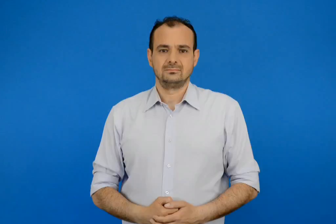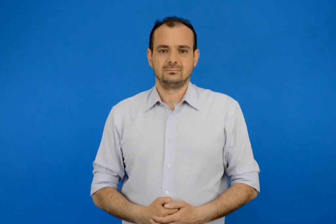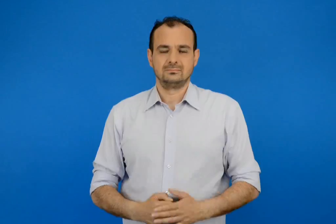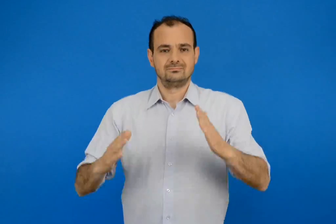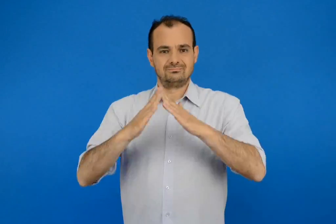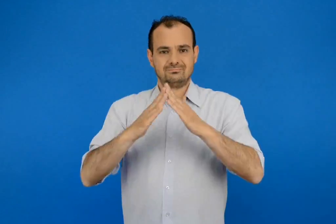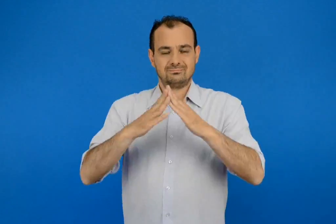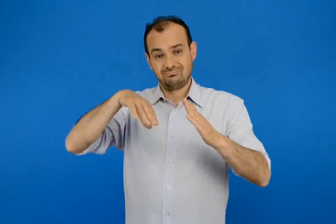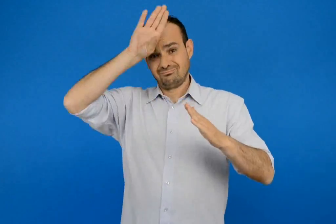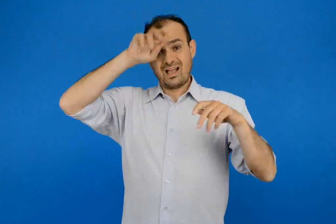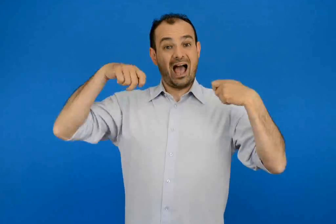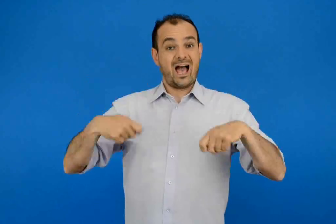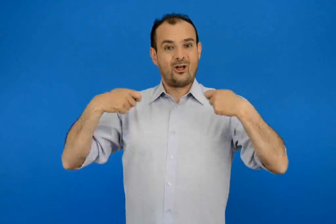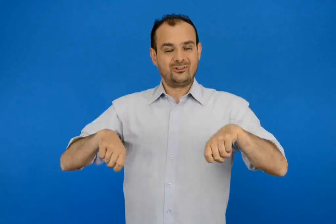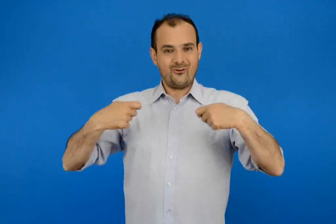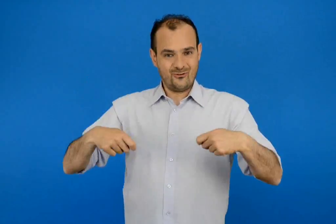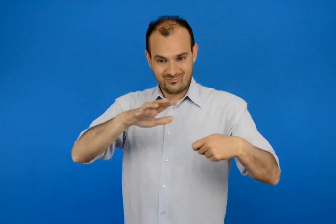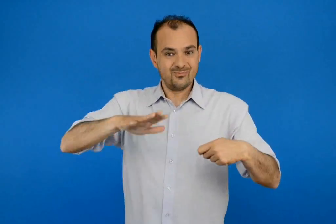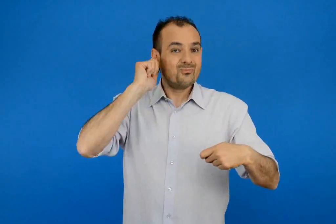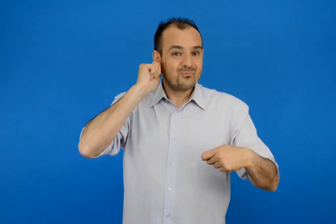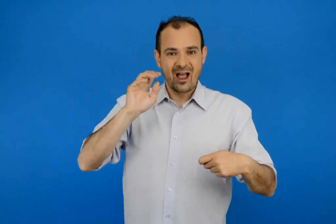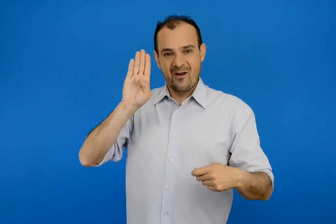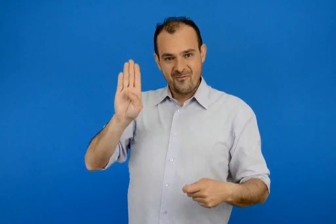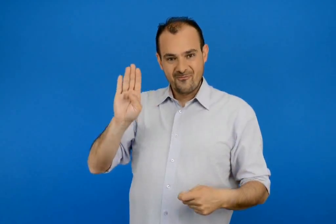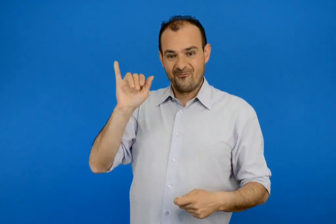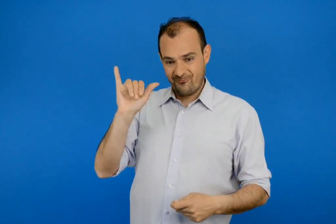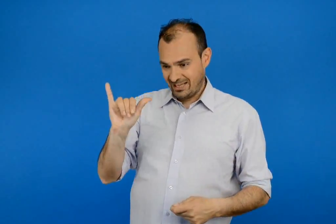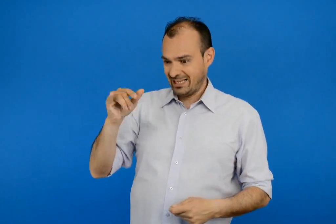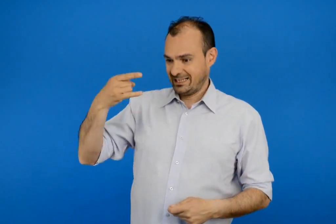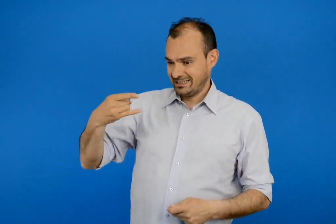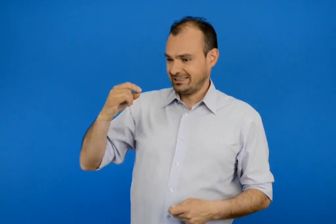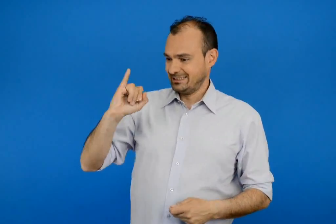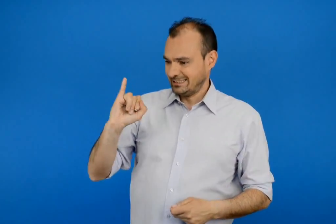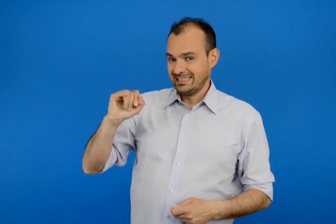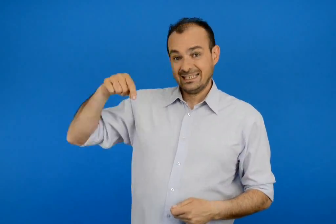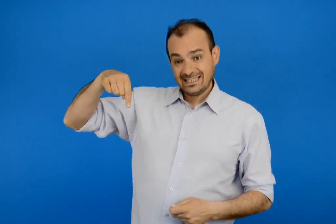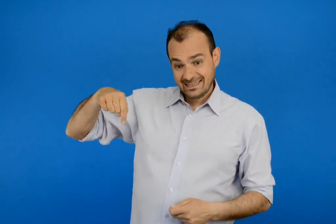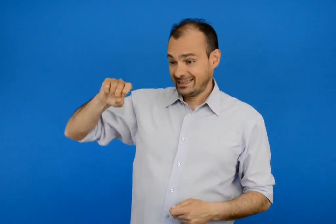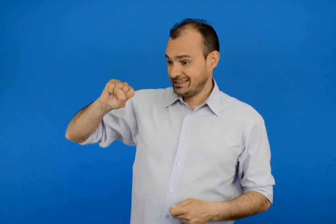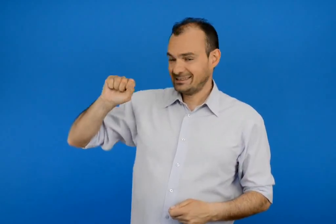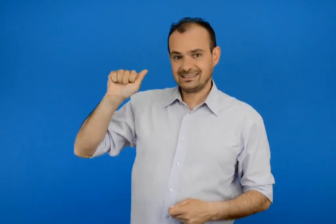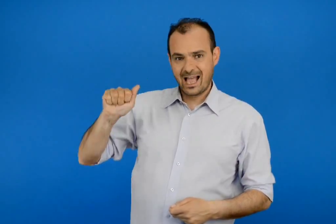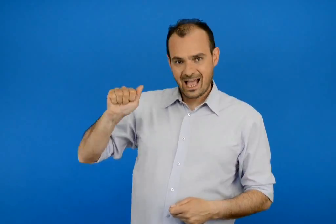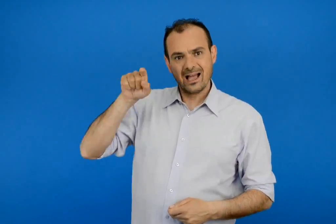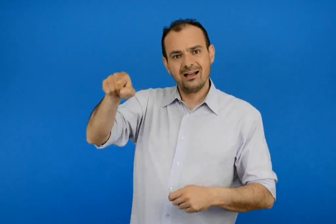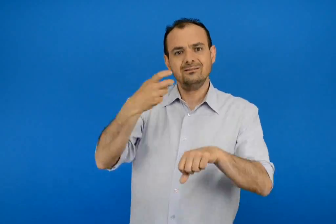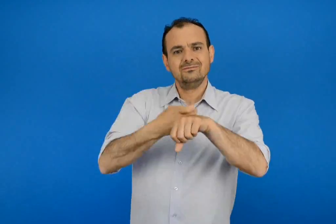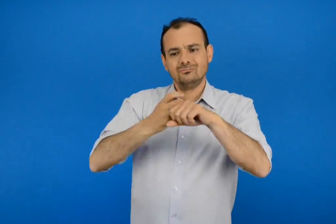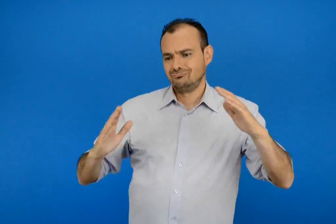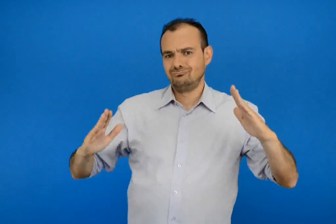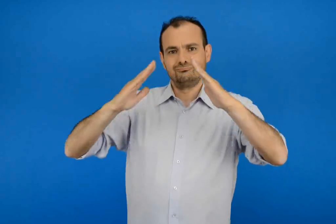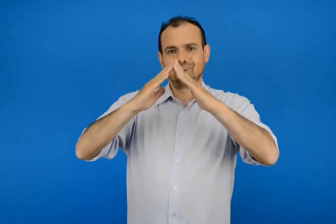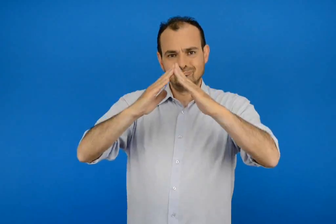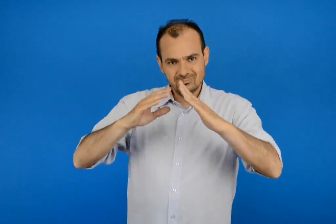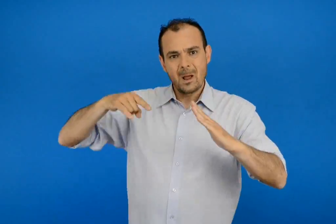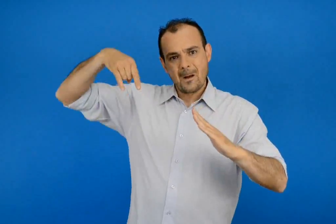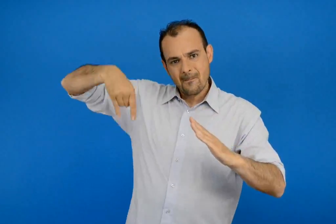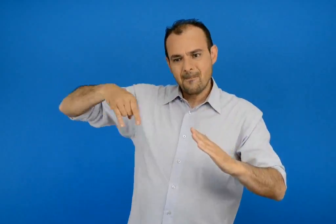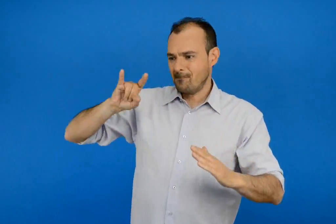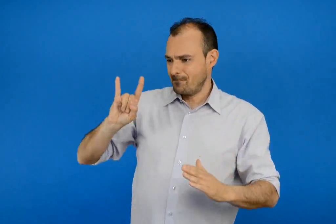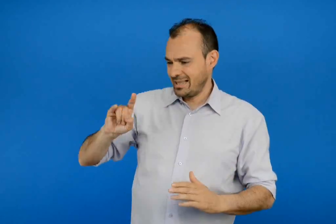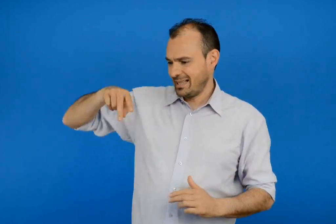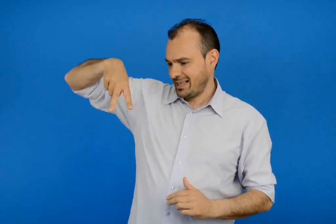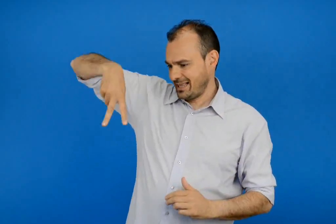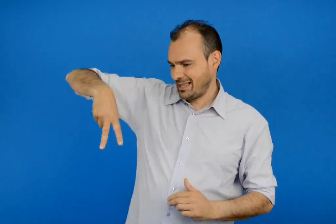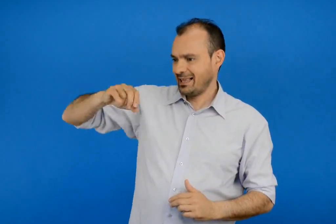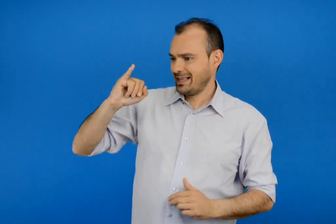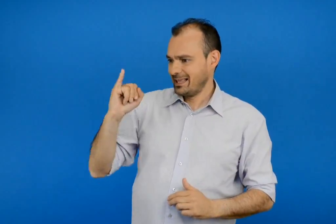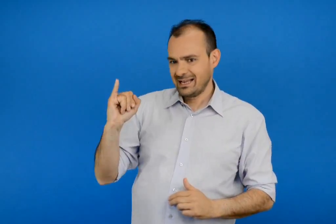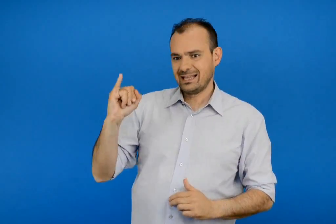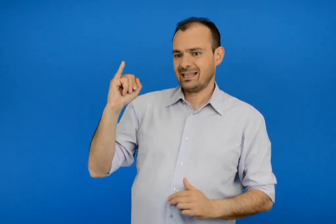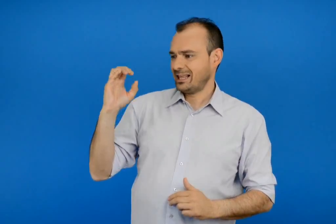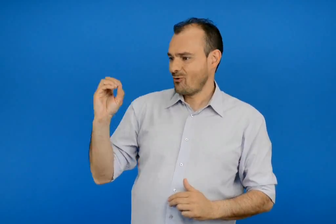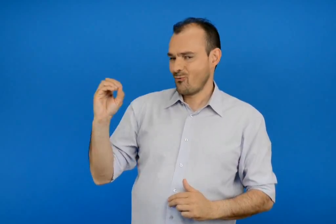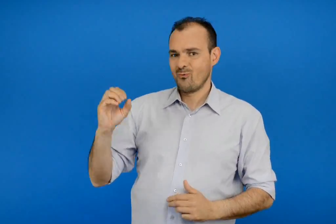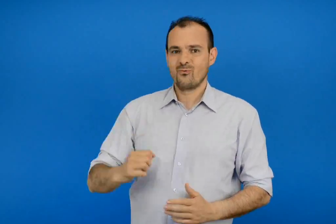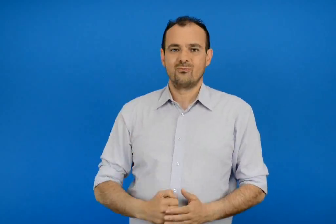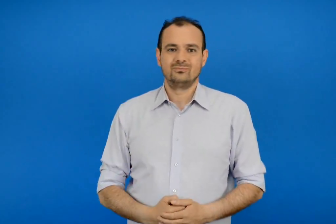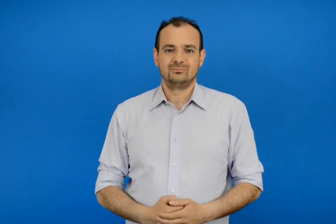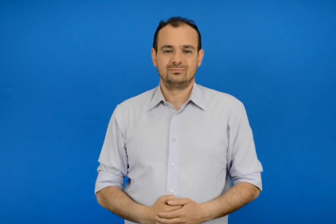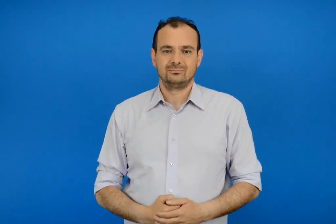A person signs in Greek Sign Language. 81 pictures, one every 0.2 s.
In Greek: αρχοντικό στη βυζίτσα του πήλιου
